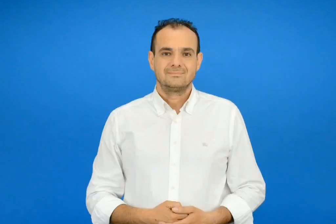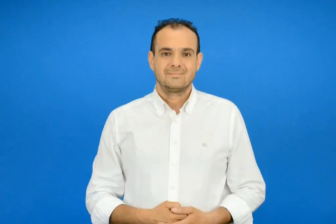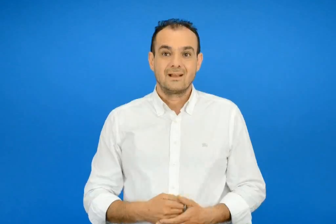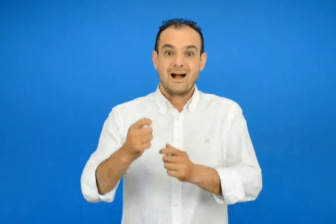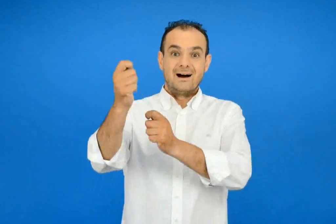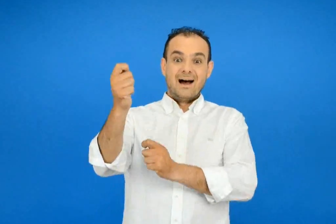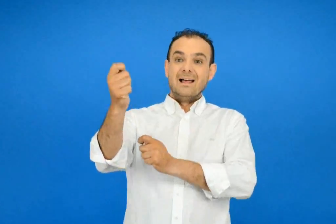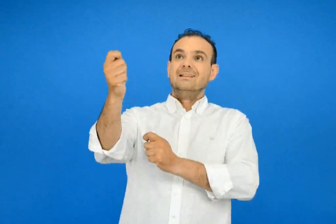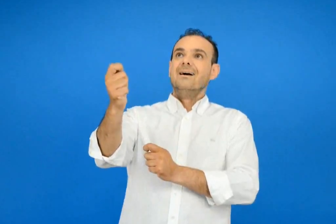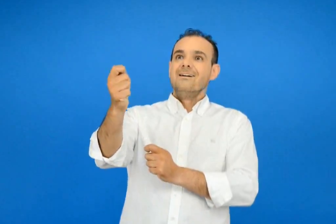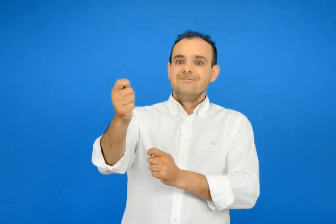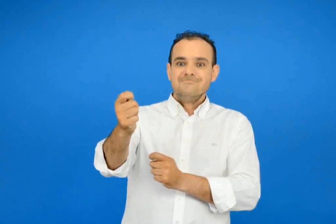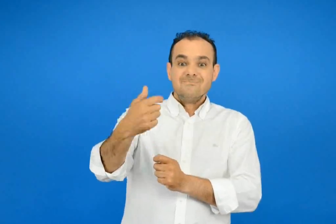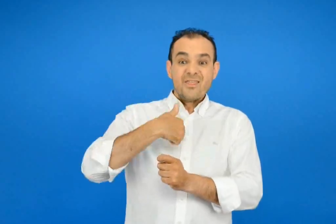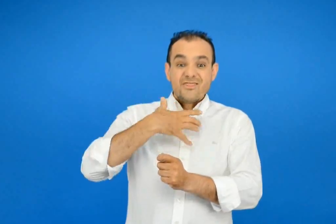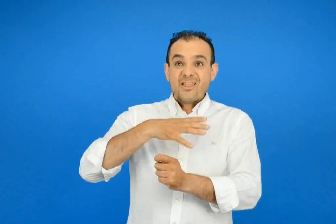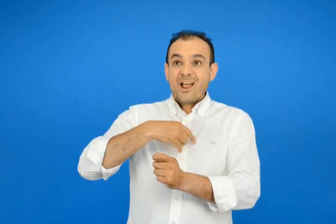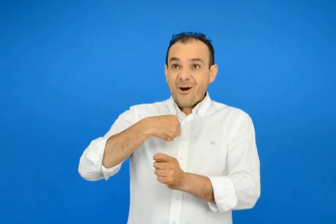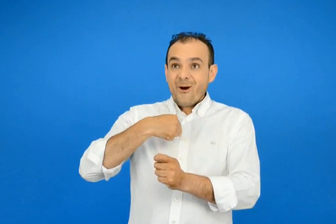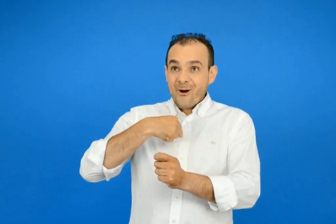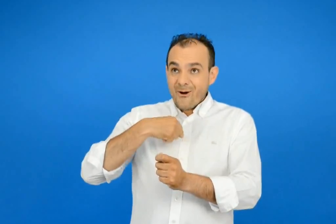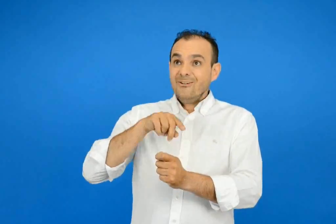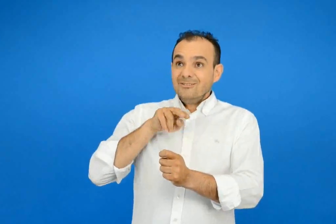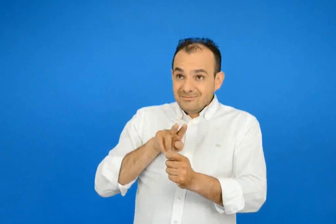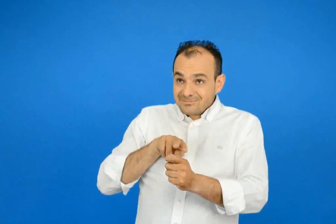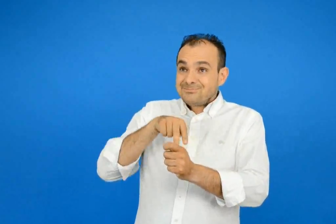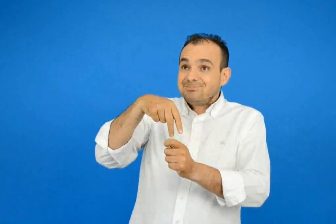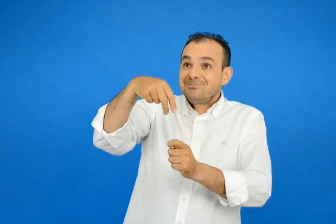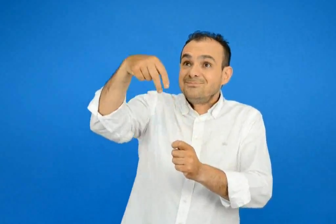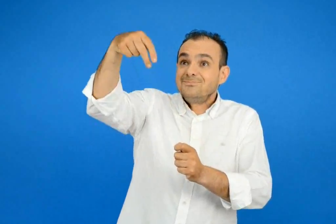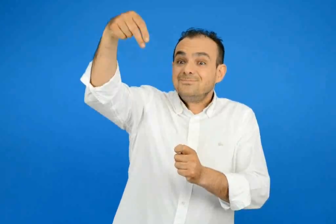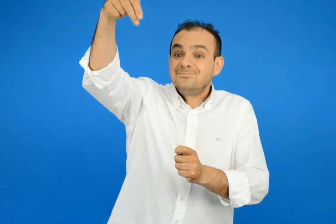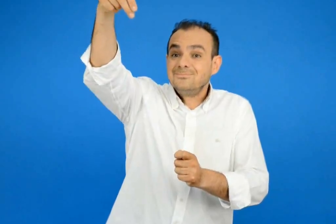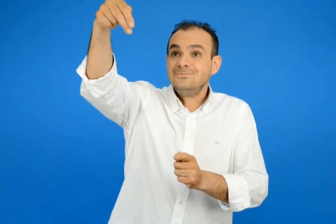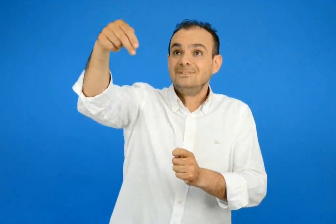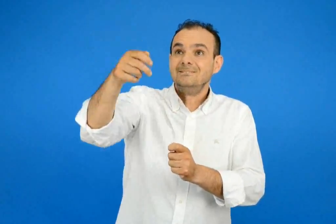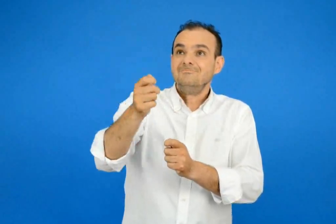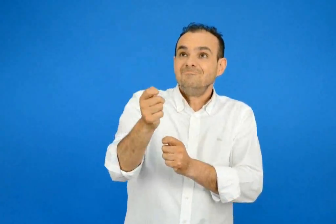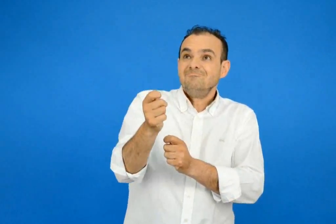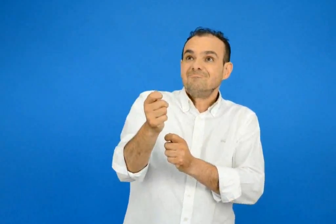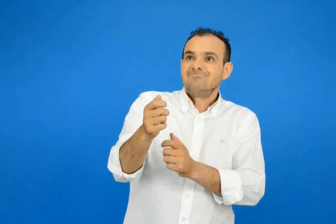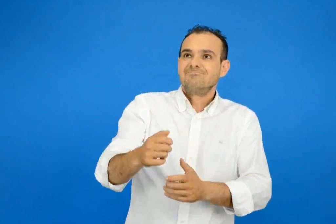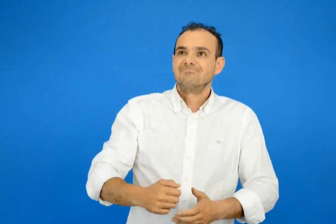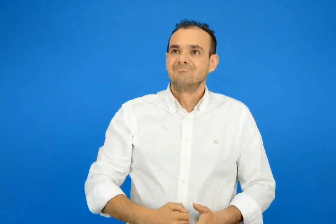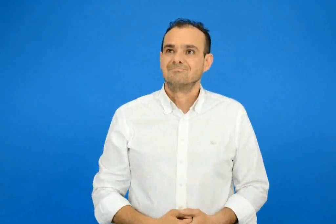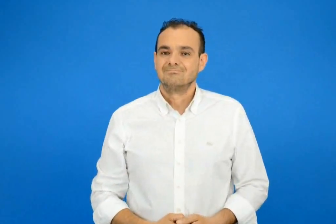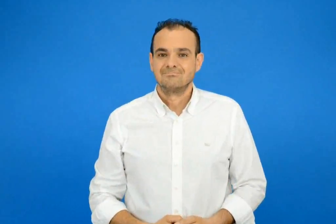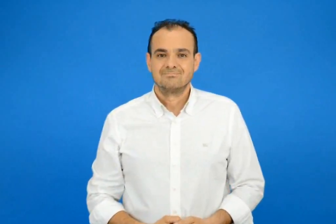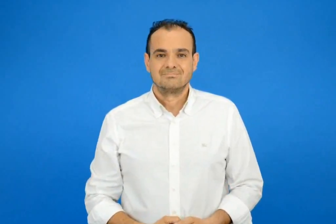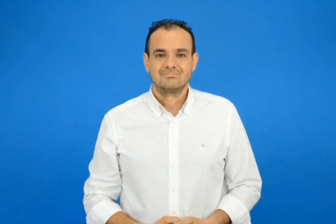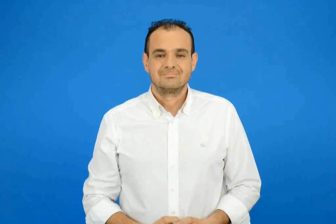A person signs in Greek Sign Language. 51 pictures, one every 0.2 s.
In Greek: χαρταετέ θέλω κι εγώ μαζί με εσένα να ανεβώ
